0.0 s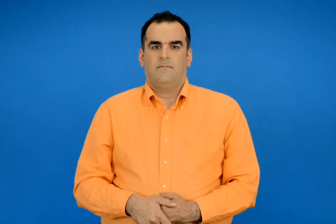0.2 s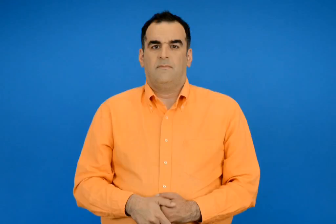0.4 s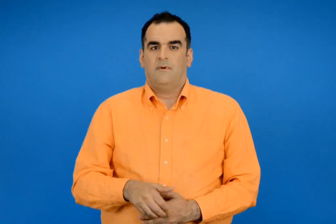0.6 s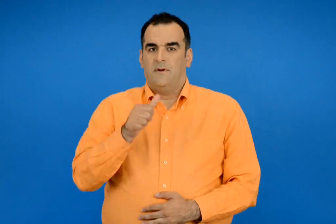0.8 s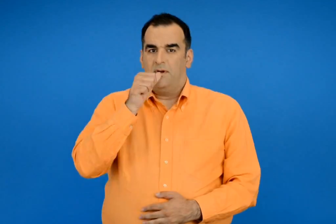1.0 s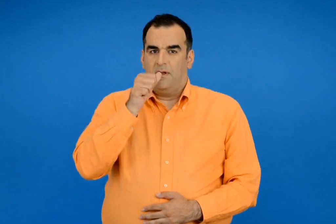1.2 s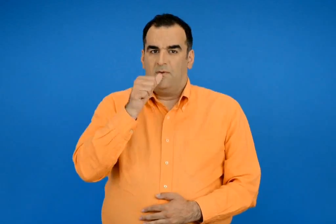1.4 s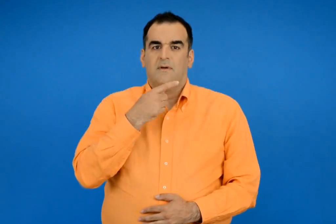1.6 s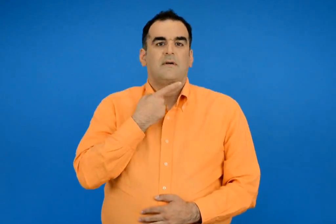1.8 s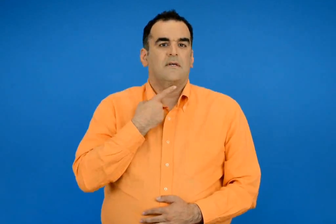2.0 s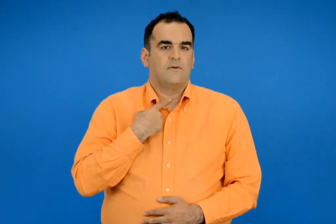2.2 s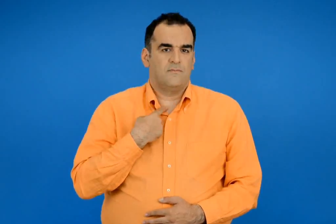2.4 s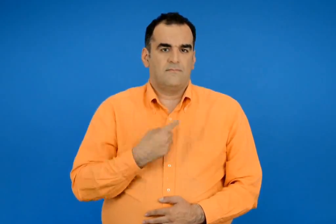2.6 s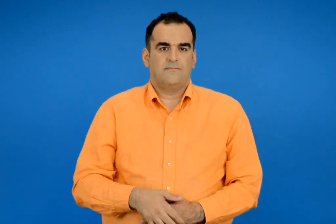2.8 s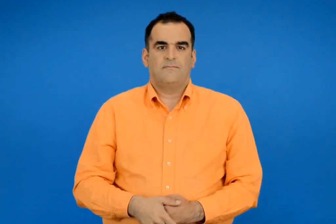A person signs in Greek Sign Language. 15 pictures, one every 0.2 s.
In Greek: γλυκό νερό
